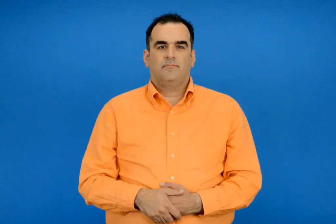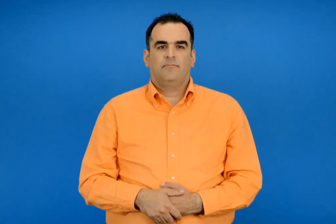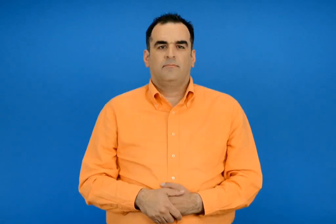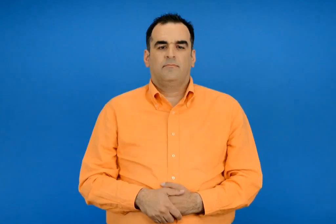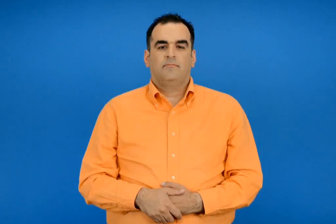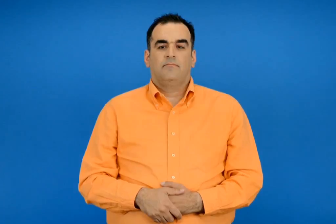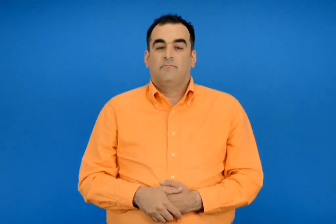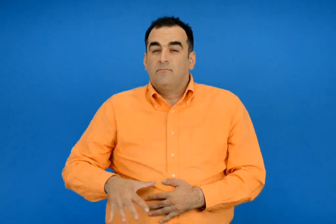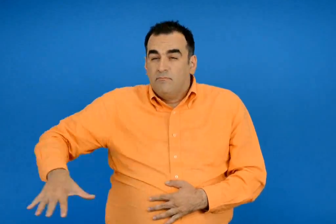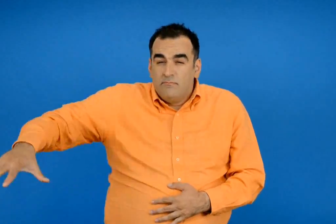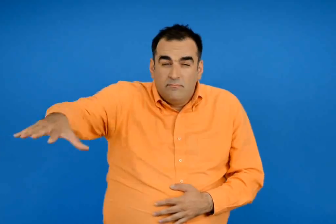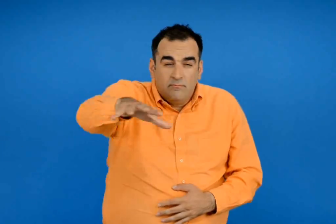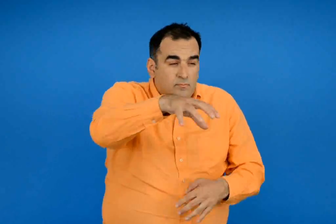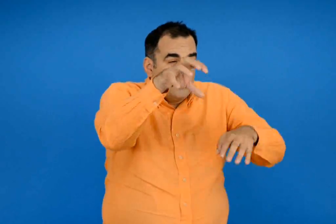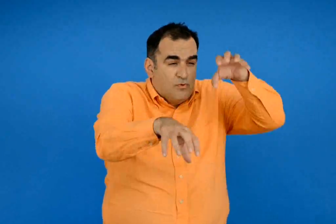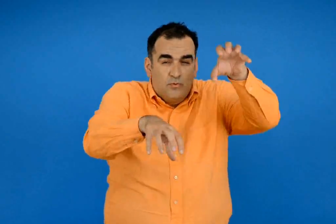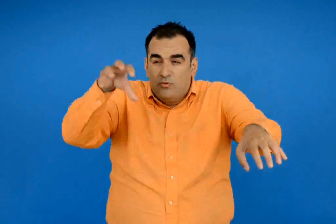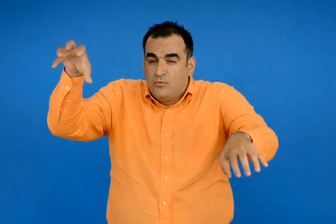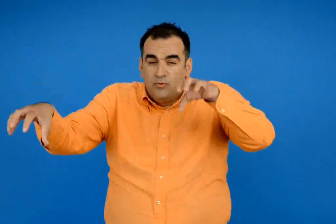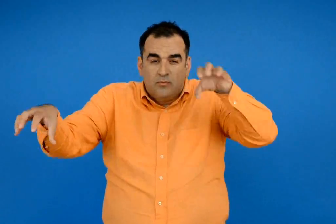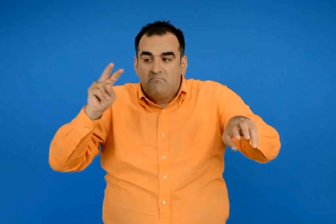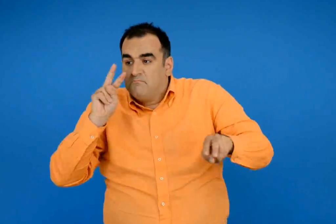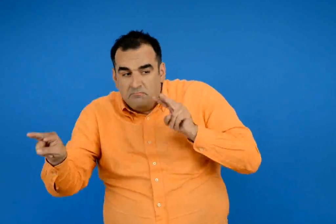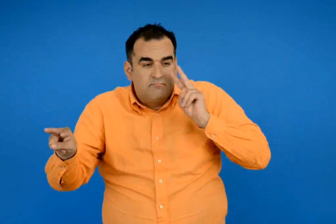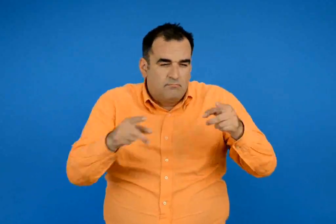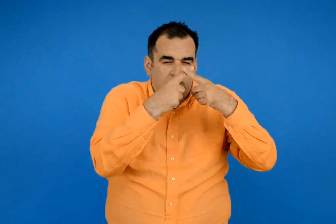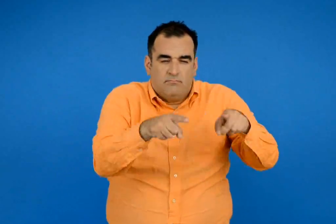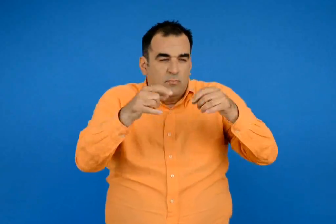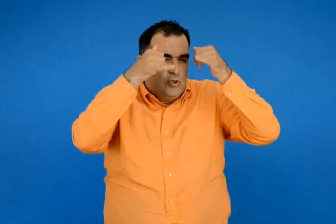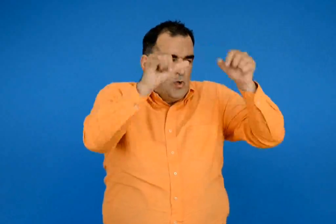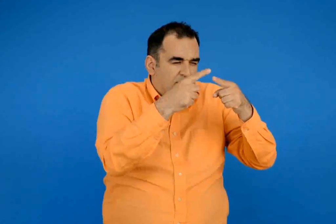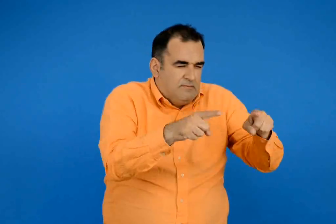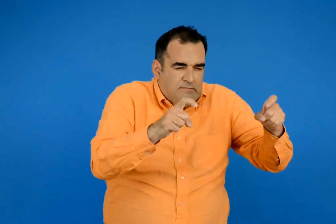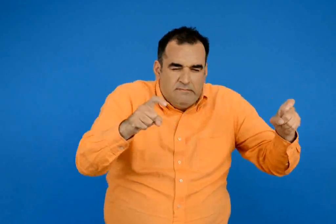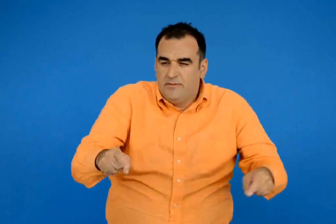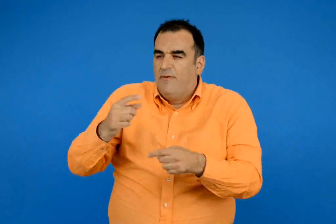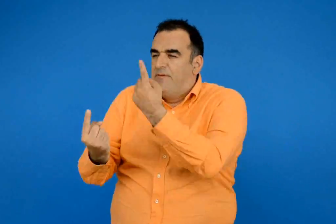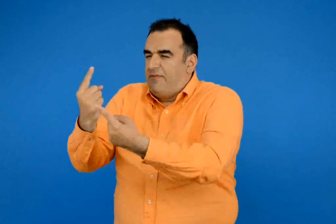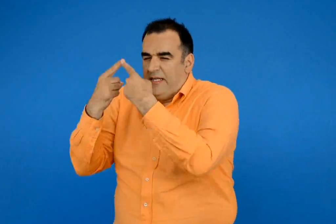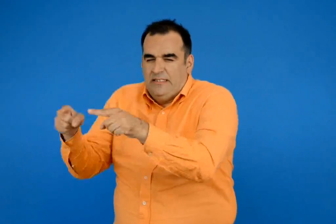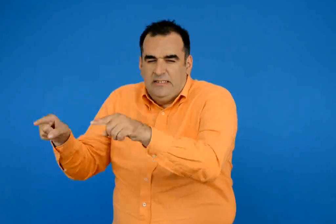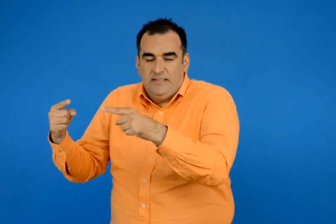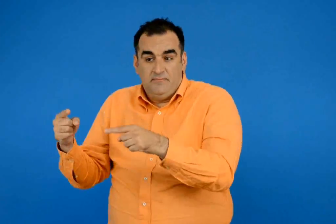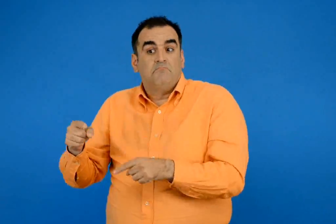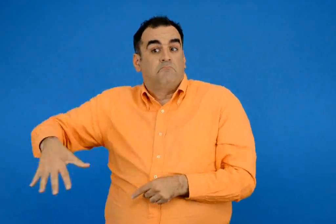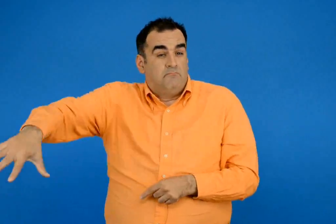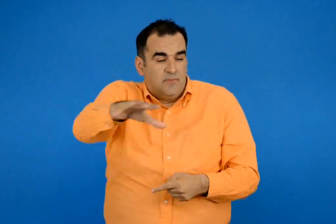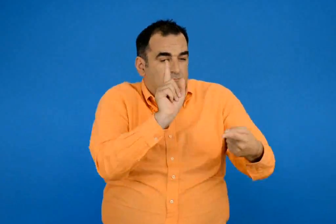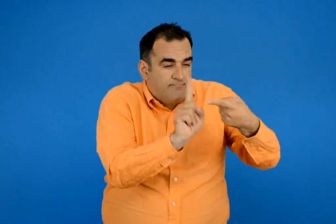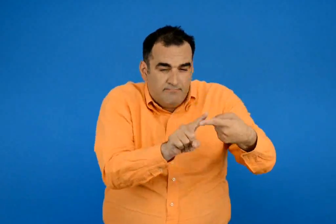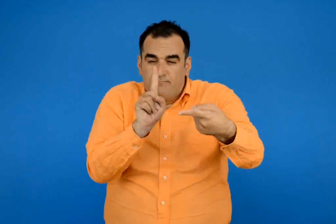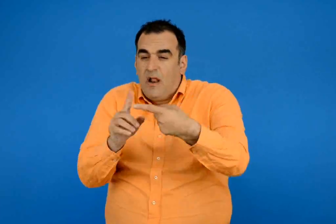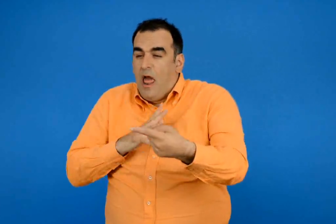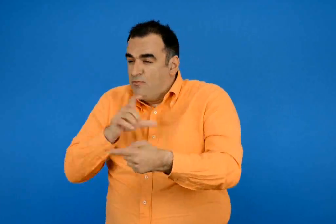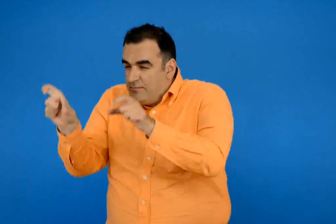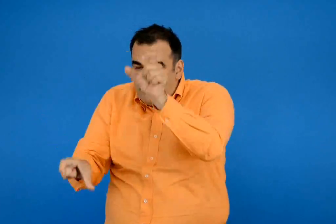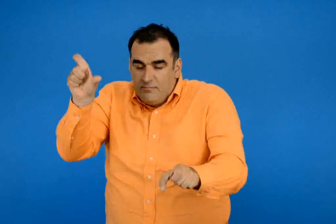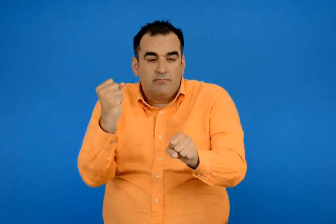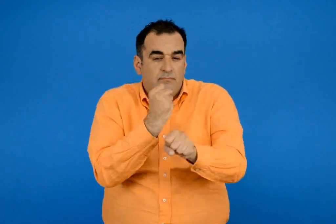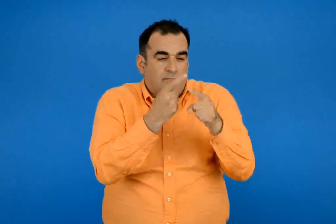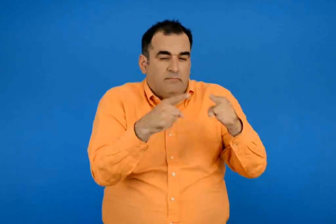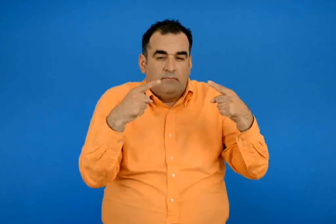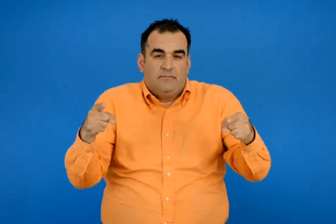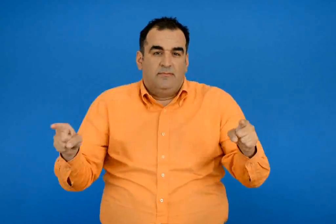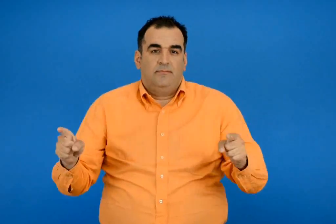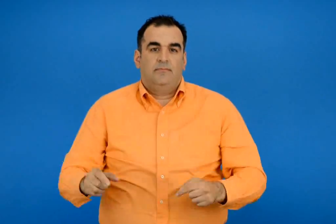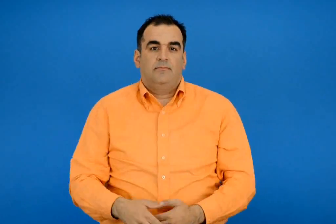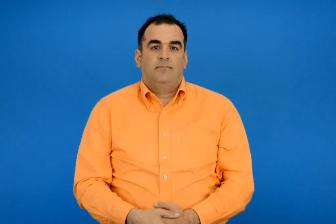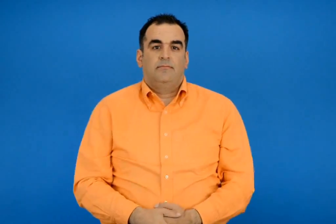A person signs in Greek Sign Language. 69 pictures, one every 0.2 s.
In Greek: σε όλους τους τόπους συναντάμε διαφορά είδη ζωών και φυτών καθώς και ανθρώπους με διαφορετικές ασχολίες
